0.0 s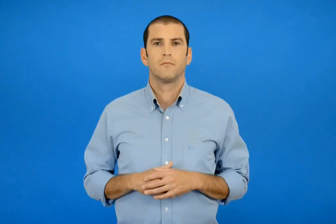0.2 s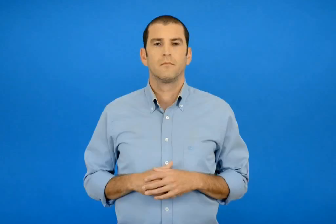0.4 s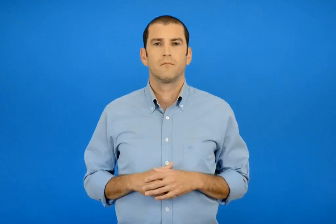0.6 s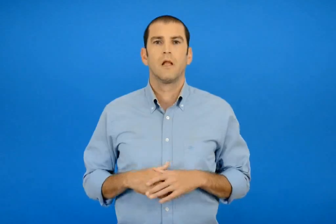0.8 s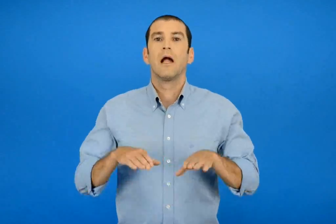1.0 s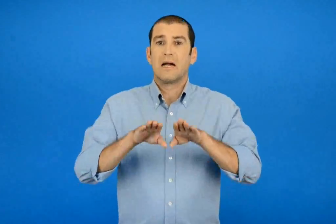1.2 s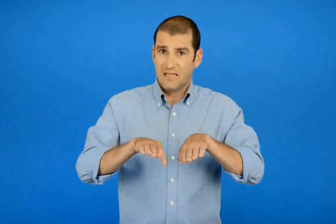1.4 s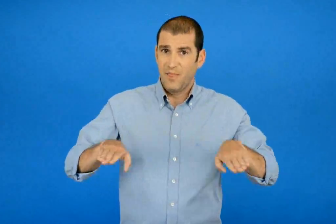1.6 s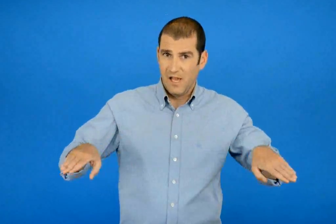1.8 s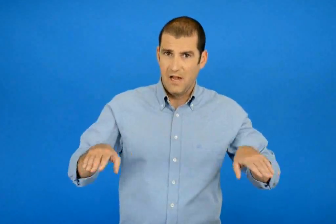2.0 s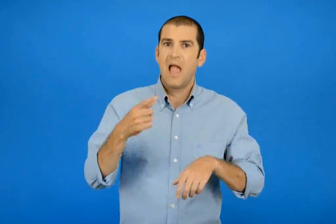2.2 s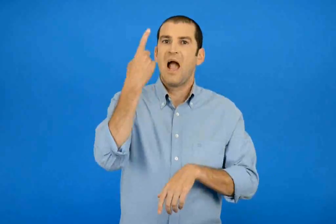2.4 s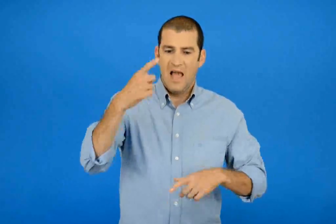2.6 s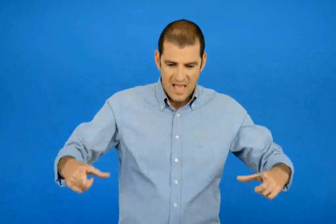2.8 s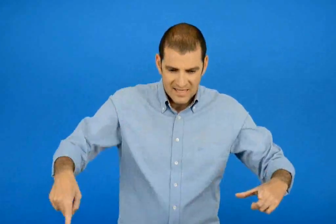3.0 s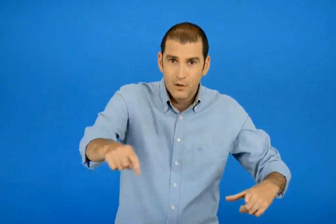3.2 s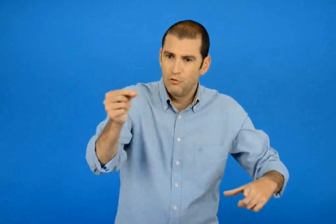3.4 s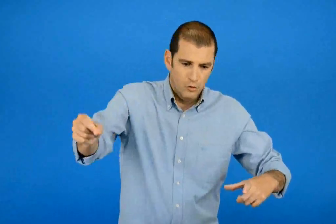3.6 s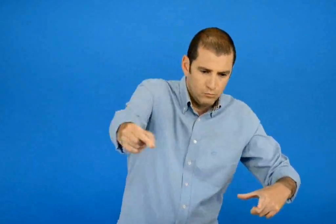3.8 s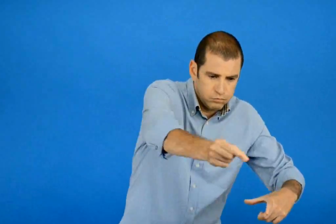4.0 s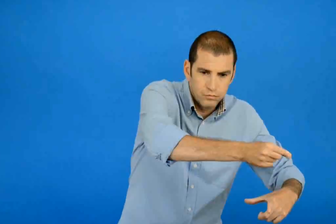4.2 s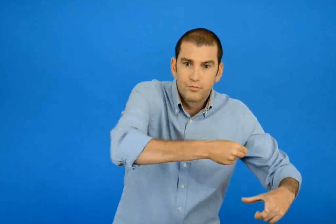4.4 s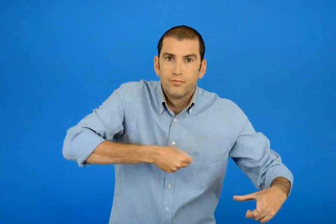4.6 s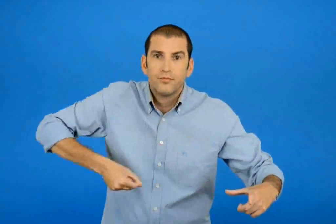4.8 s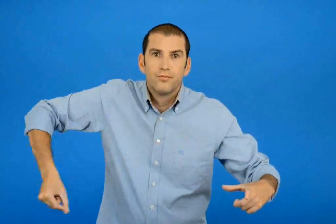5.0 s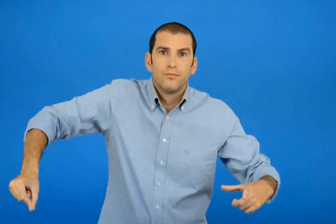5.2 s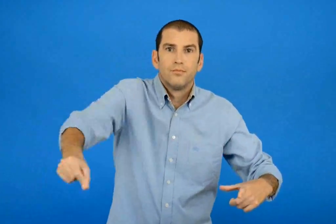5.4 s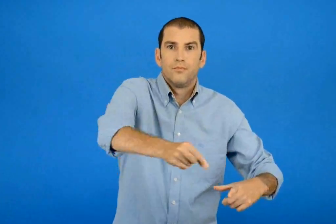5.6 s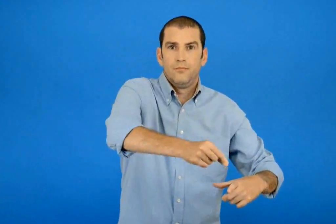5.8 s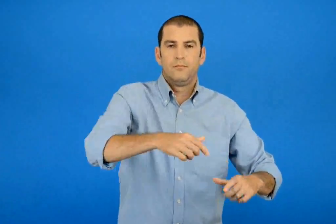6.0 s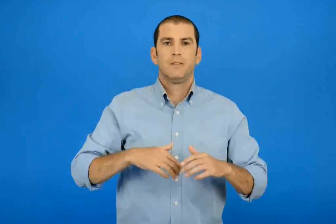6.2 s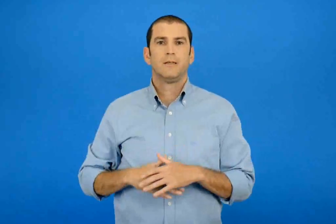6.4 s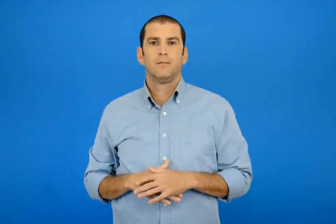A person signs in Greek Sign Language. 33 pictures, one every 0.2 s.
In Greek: τα παιδιά χαράζουν έναν κύκλο
